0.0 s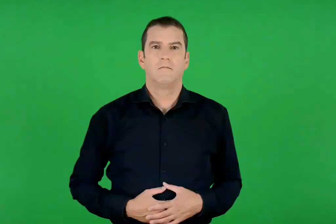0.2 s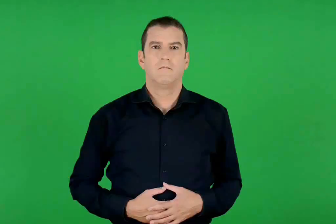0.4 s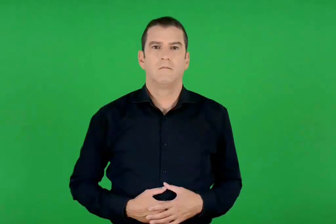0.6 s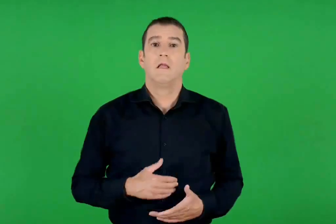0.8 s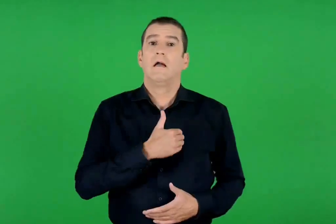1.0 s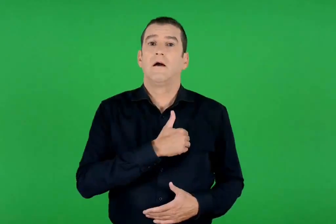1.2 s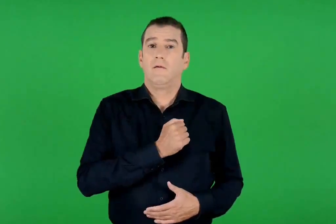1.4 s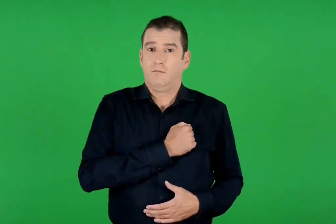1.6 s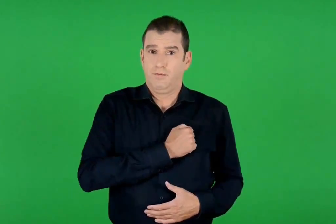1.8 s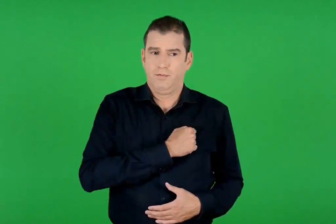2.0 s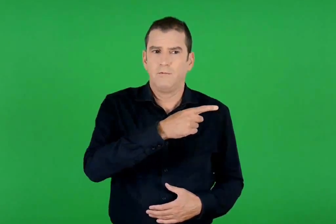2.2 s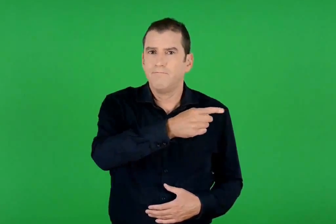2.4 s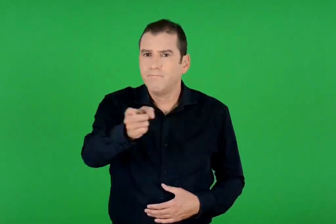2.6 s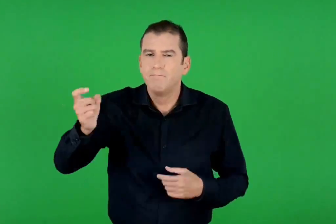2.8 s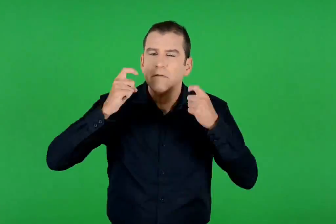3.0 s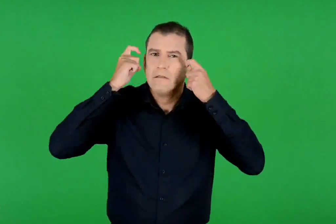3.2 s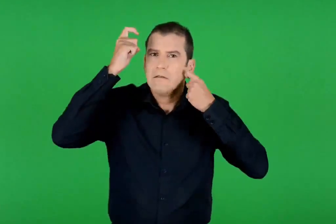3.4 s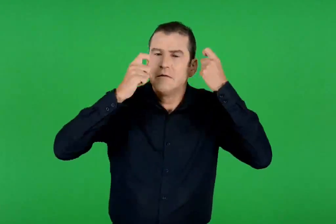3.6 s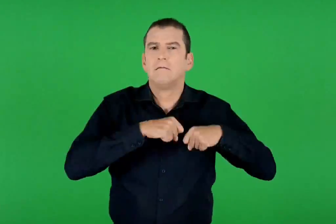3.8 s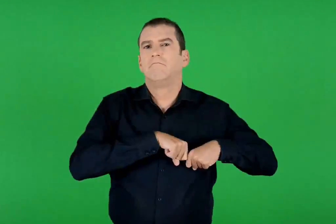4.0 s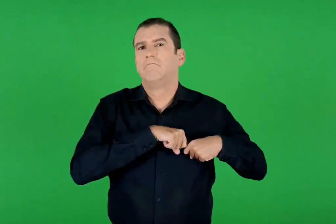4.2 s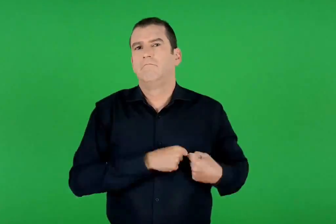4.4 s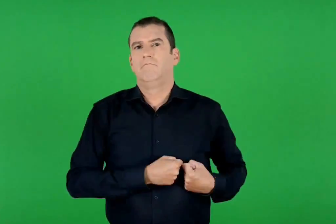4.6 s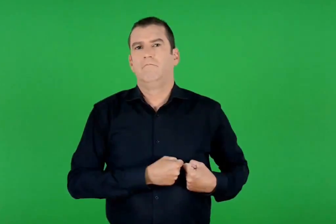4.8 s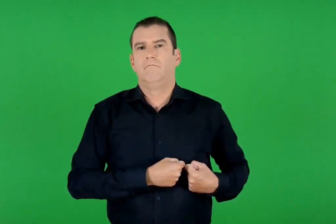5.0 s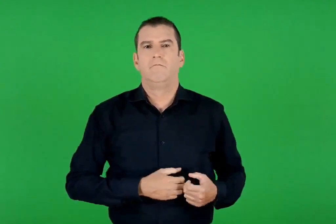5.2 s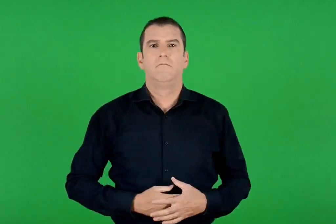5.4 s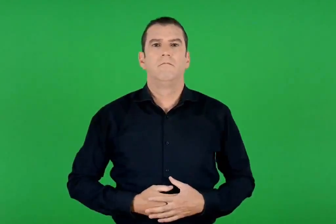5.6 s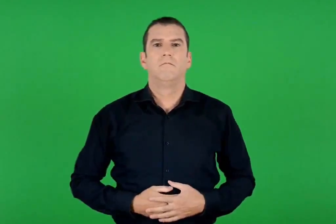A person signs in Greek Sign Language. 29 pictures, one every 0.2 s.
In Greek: ραγίζει η καρδιά μου που σας σκέφτεται
